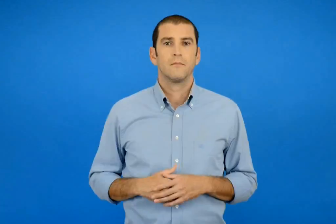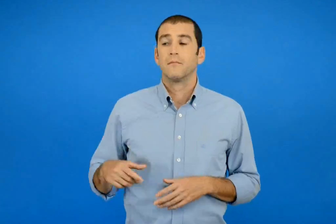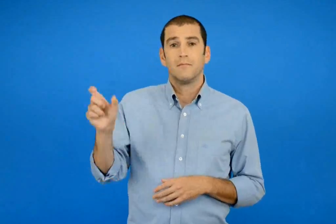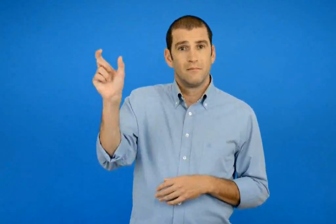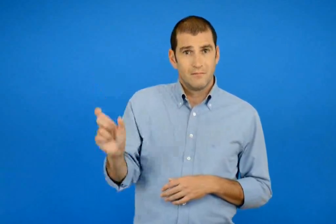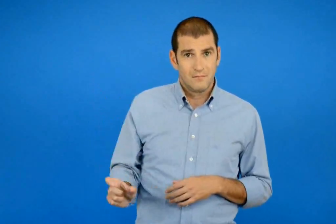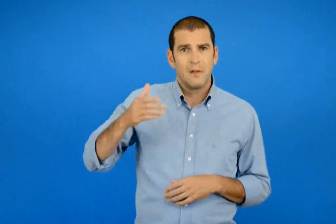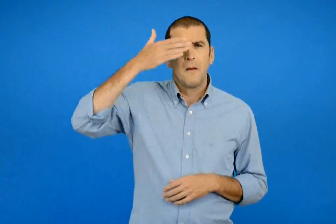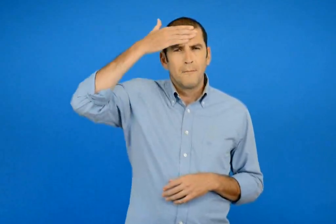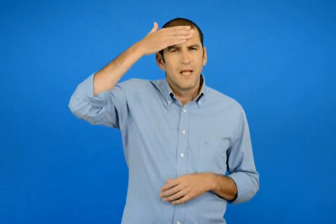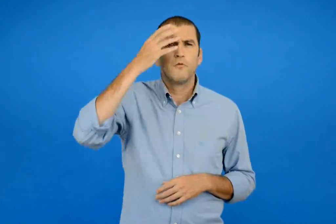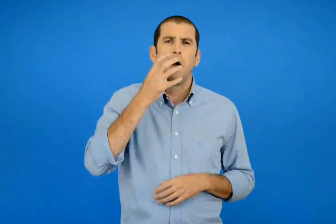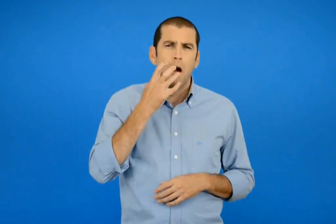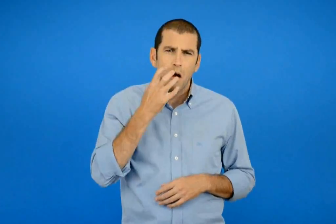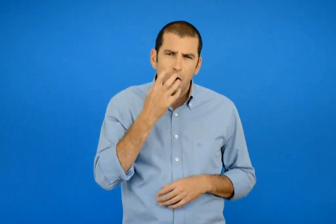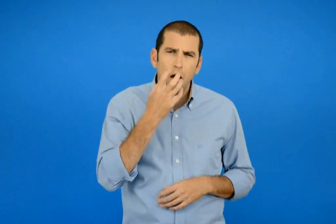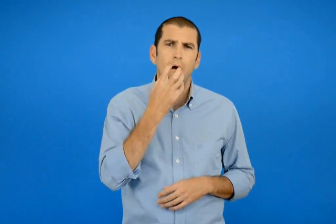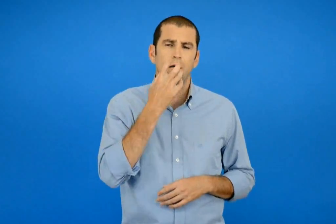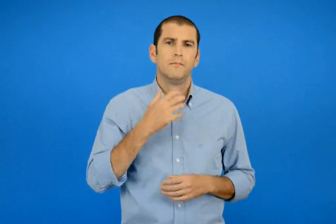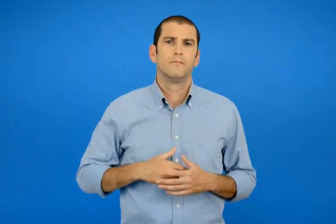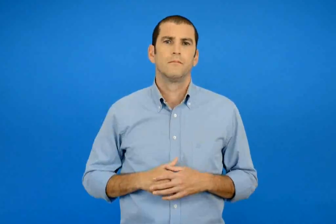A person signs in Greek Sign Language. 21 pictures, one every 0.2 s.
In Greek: έχει πολύ πυρετό
